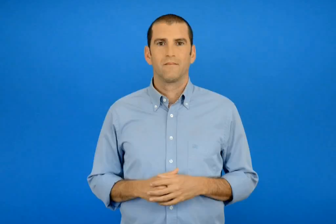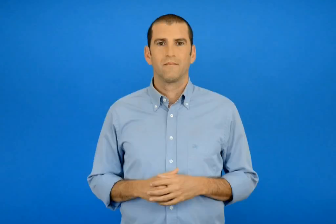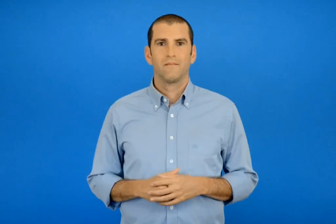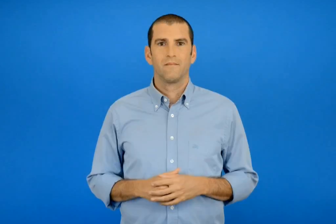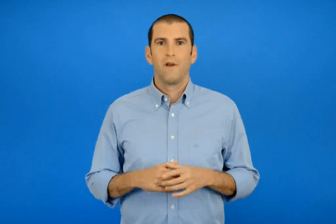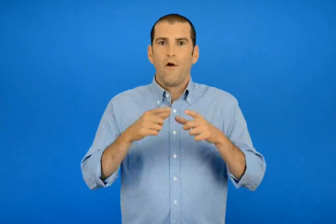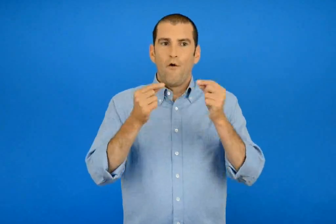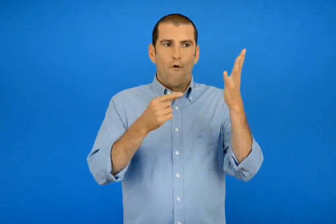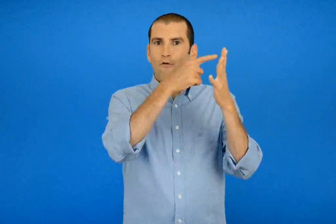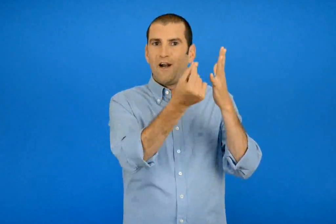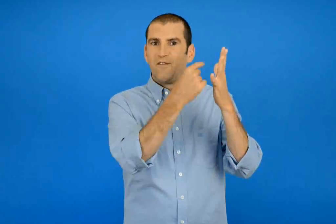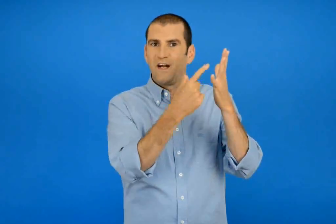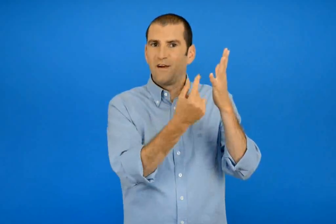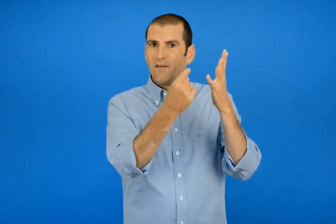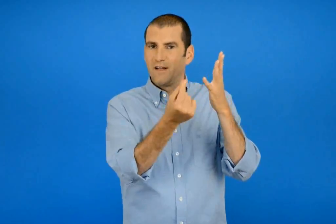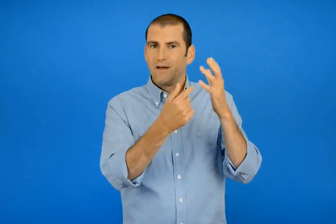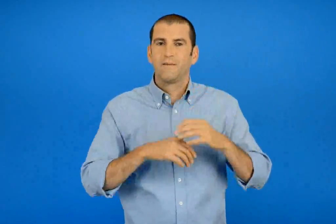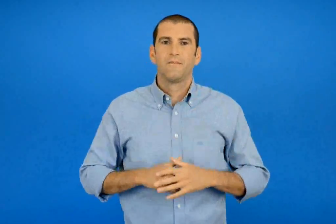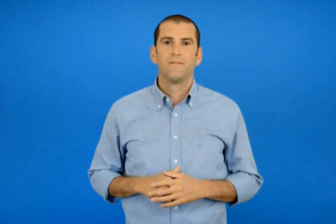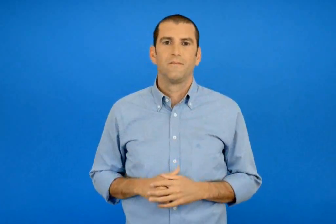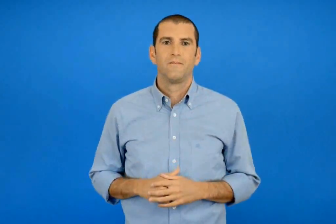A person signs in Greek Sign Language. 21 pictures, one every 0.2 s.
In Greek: τα φύλλα
